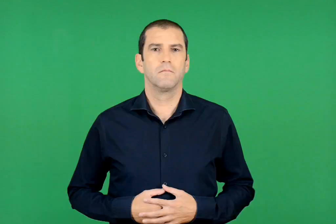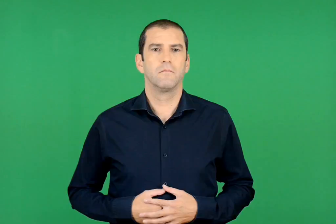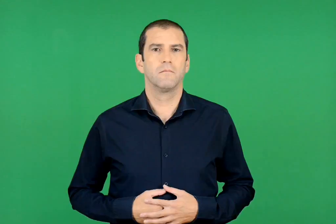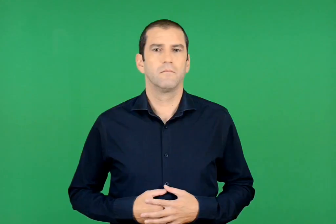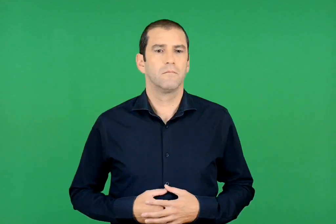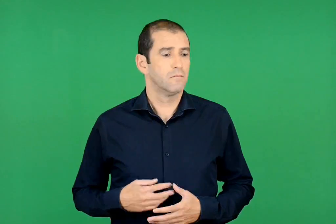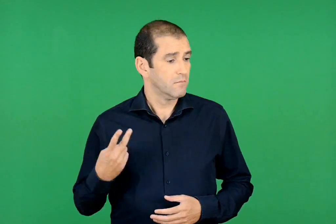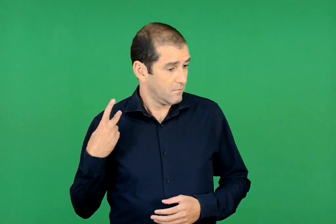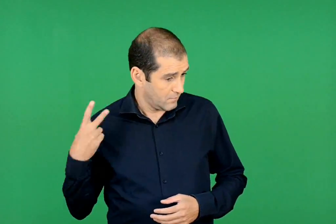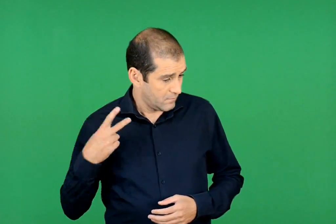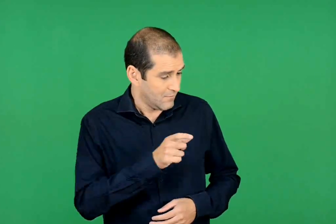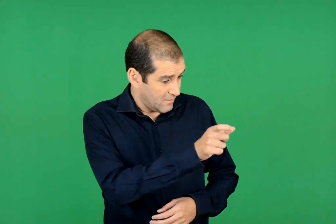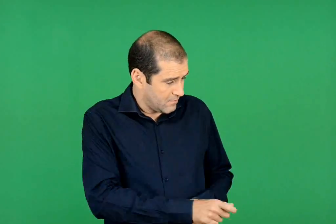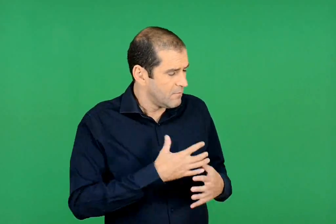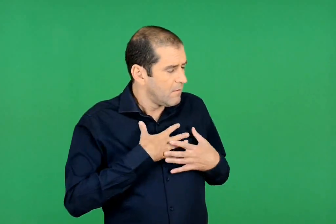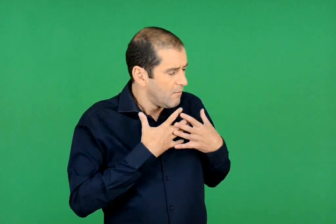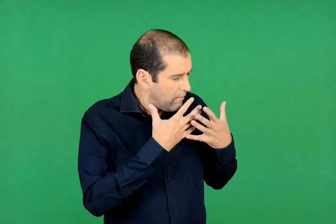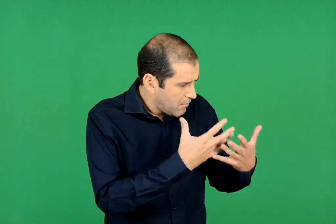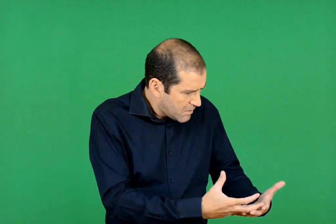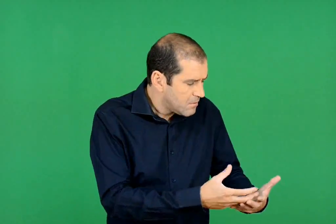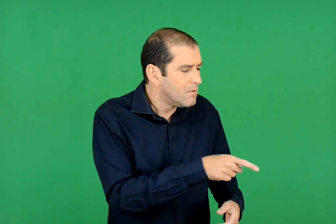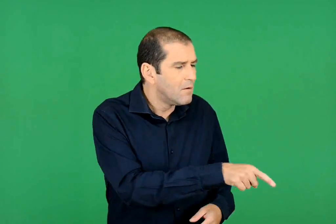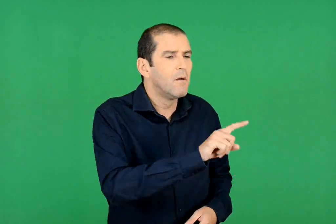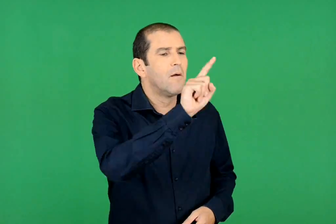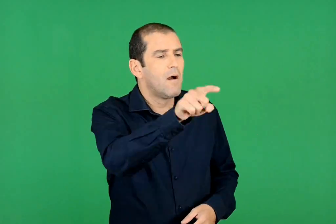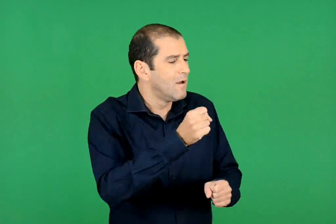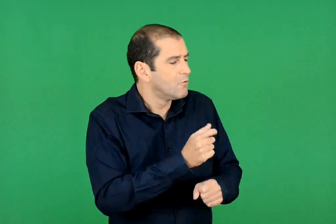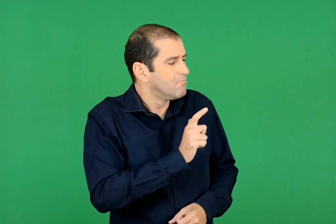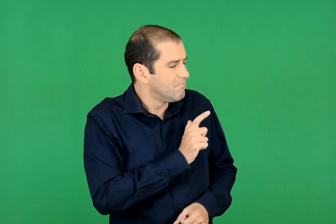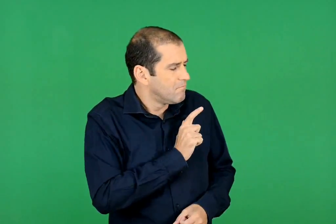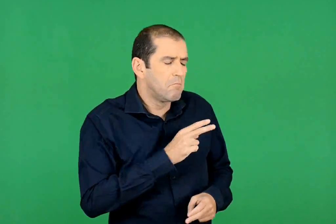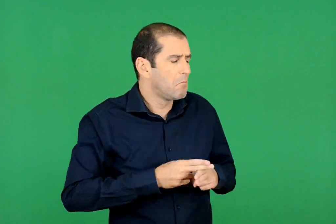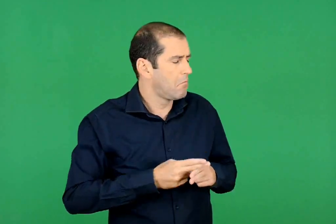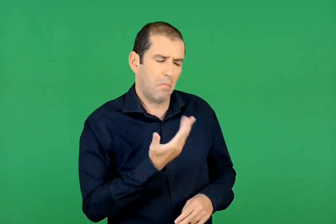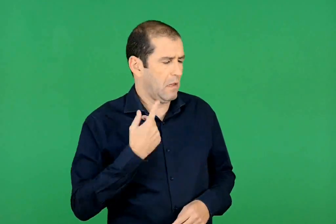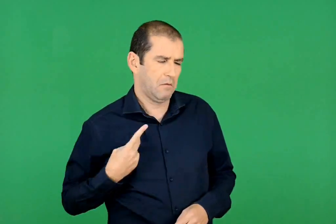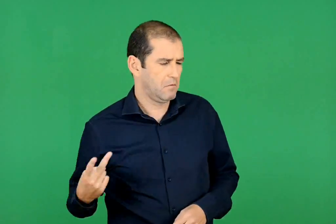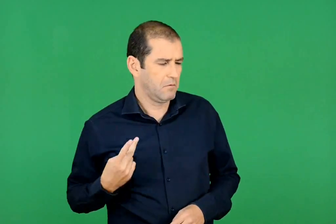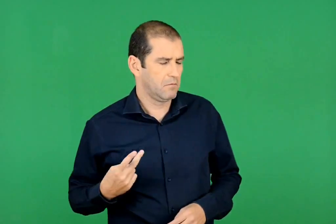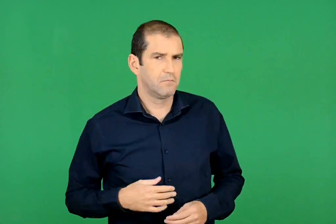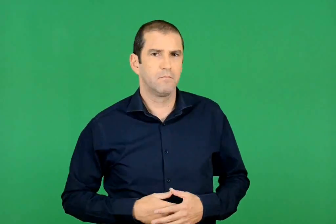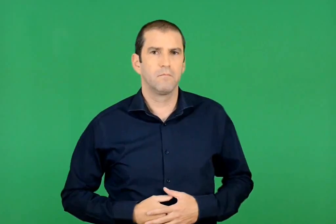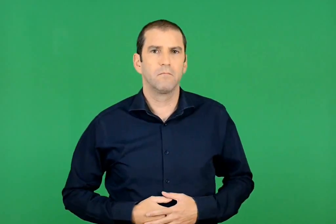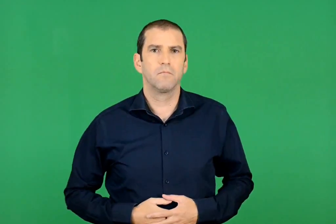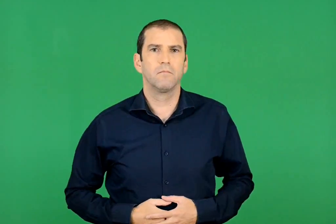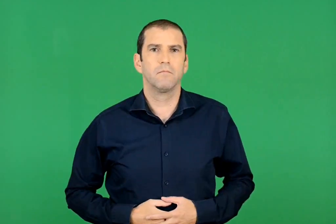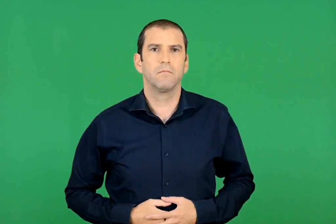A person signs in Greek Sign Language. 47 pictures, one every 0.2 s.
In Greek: για µας , για την αγάπη µας για σένα , δεν έχει την παραμικρή σημασία που µας περίμενες σε άλλο µέρος
